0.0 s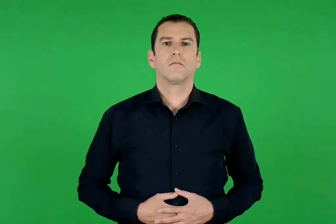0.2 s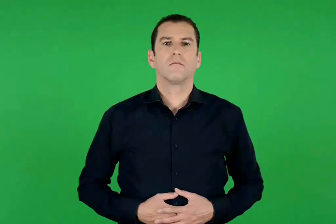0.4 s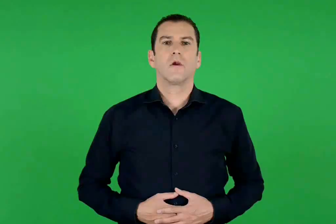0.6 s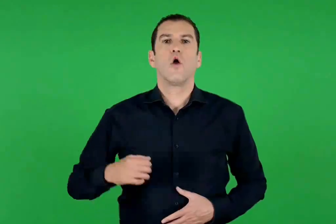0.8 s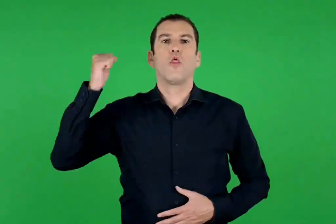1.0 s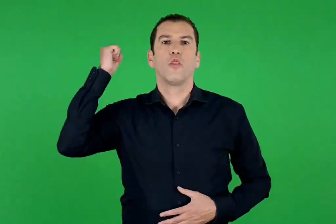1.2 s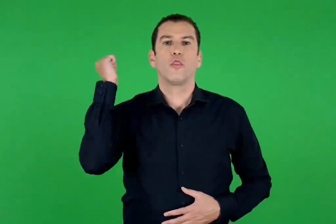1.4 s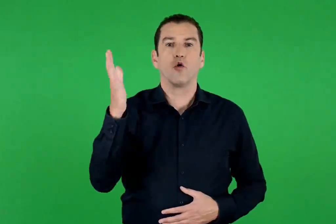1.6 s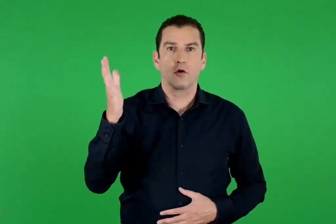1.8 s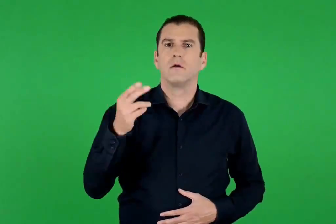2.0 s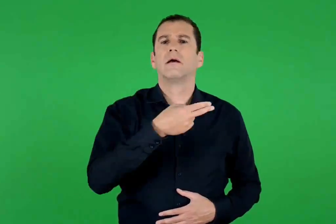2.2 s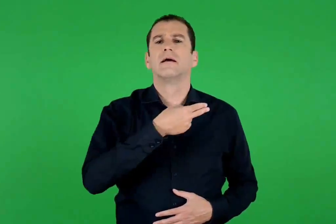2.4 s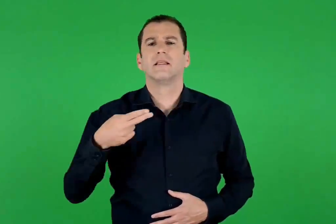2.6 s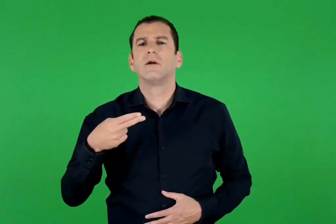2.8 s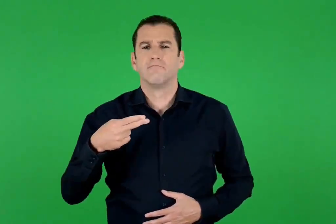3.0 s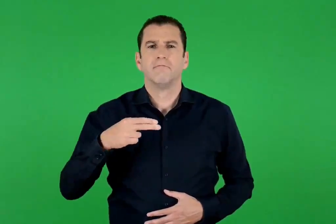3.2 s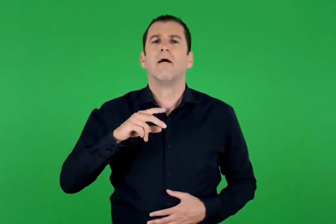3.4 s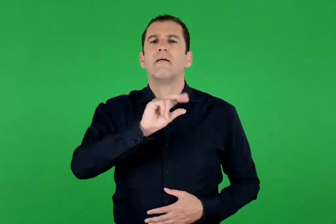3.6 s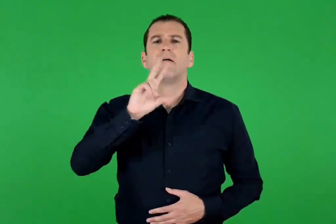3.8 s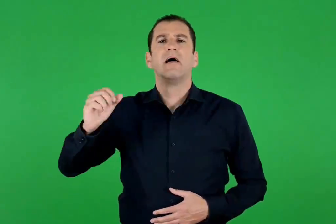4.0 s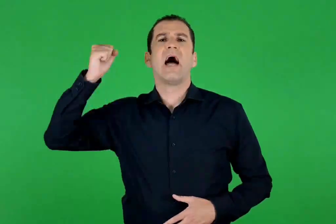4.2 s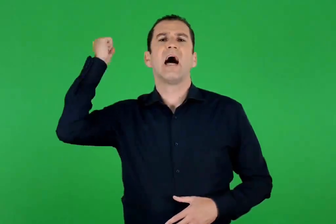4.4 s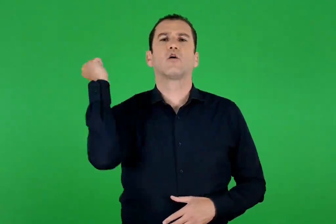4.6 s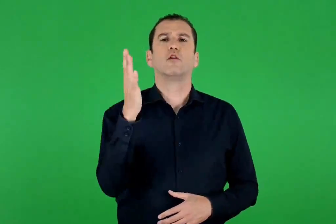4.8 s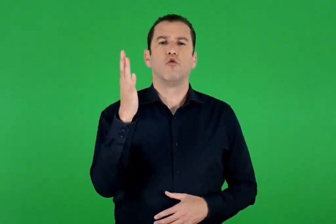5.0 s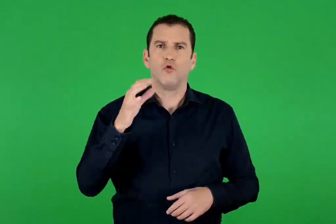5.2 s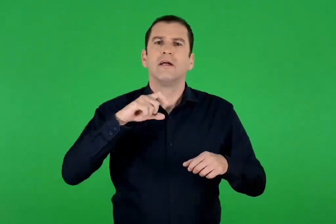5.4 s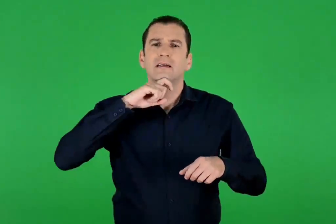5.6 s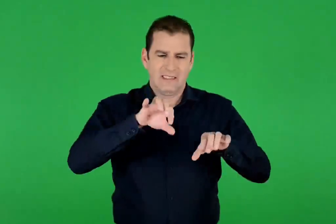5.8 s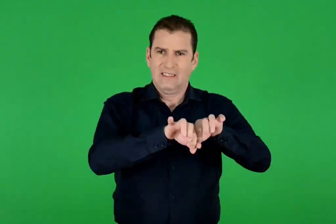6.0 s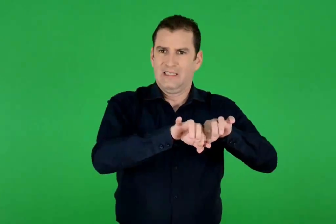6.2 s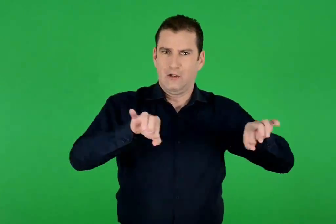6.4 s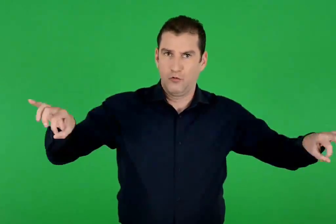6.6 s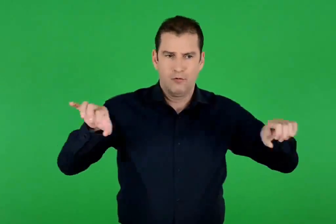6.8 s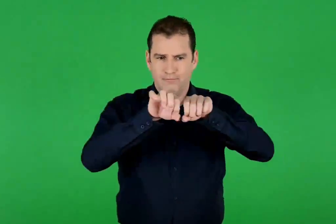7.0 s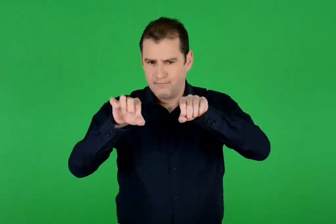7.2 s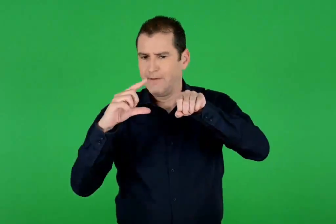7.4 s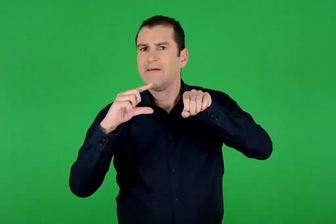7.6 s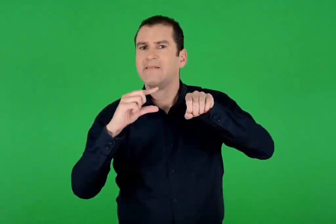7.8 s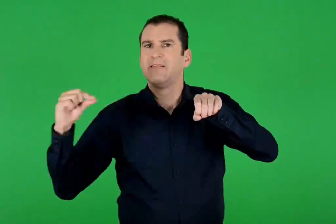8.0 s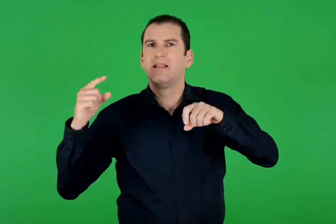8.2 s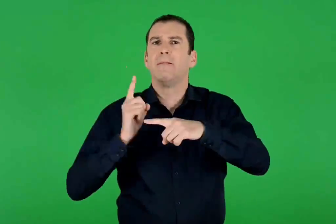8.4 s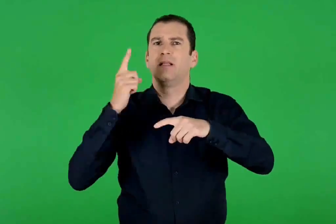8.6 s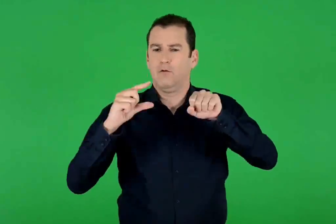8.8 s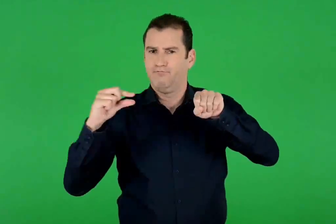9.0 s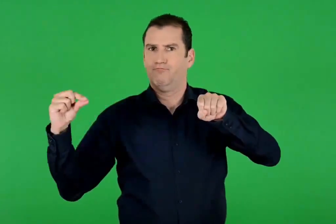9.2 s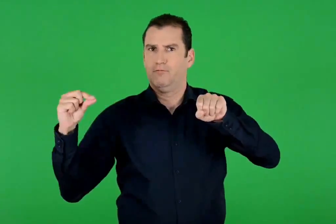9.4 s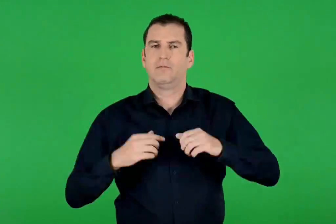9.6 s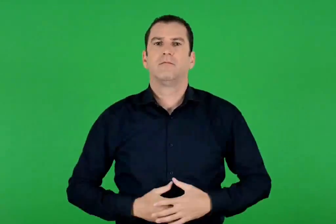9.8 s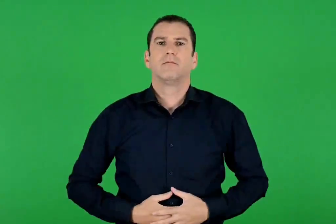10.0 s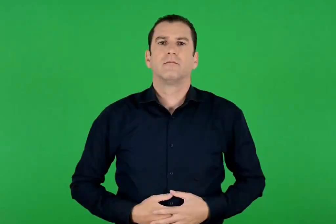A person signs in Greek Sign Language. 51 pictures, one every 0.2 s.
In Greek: δόρυ ξύλινο κοντάρι με σιδερένια μύτη ακόντιο
